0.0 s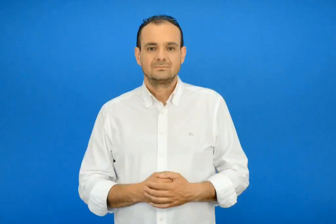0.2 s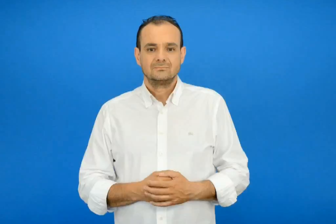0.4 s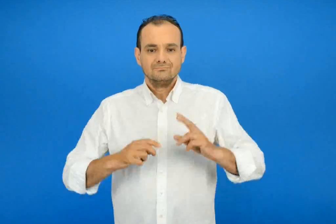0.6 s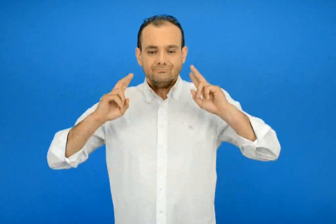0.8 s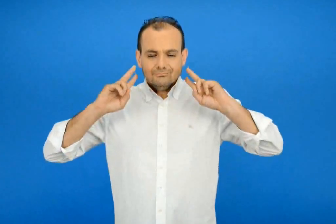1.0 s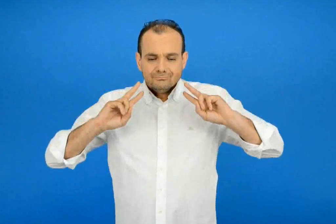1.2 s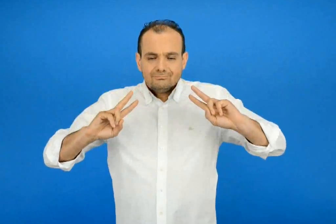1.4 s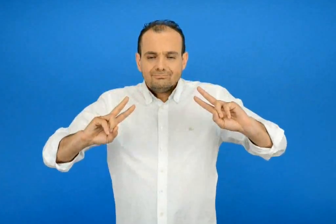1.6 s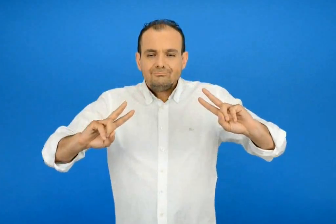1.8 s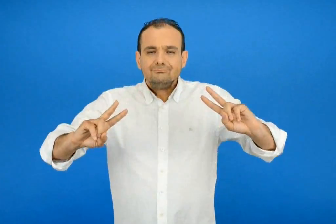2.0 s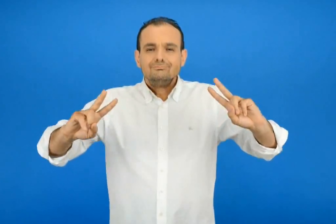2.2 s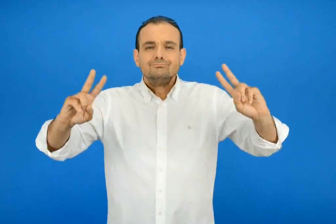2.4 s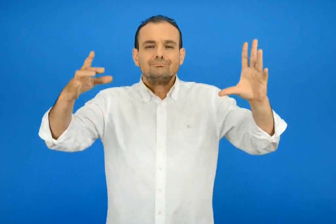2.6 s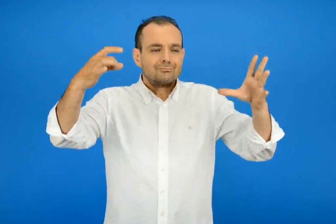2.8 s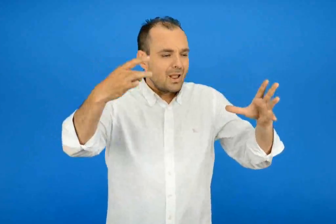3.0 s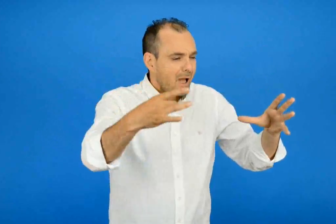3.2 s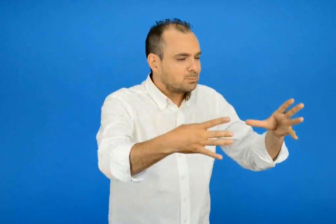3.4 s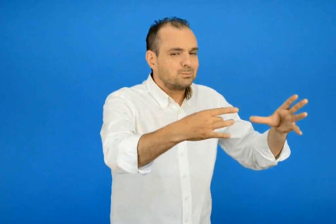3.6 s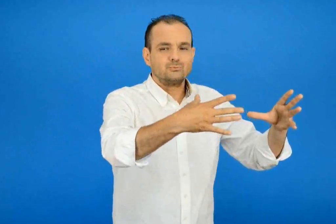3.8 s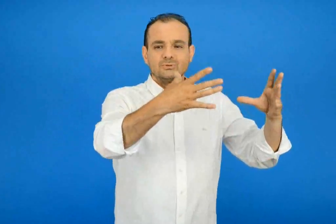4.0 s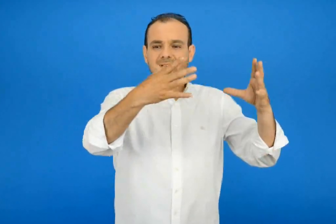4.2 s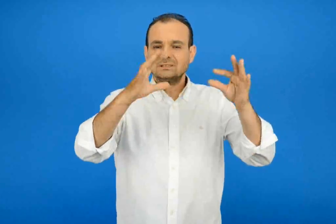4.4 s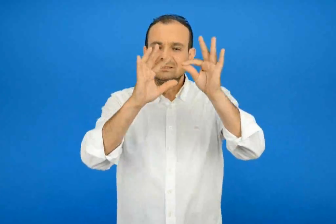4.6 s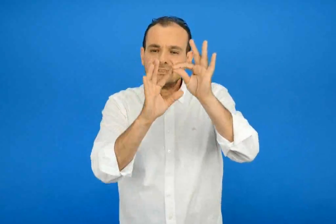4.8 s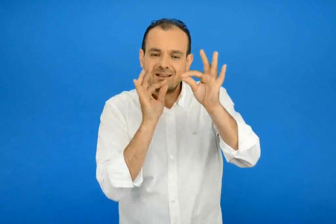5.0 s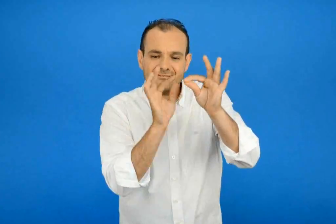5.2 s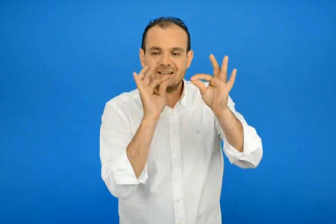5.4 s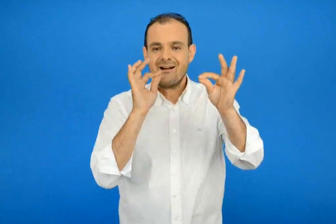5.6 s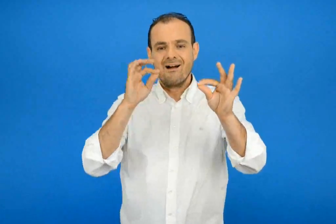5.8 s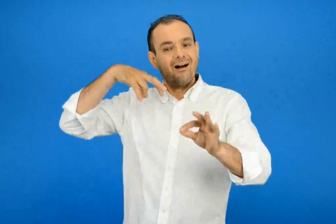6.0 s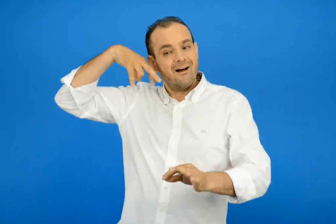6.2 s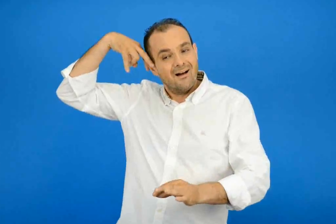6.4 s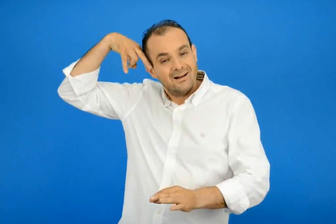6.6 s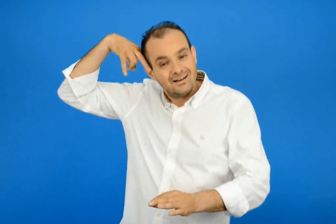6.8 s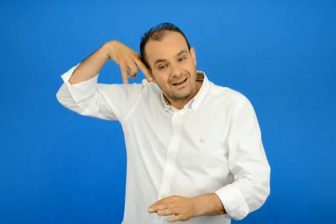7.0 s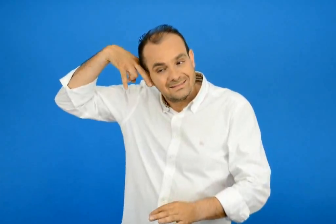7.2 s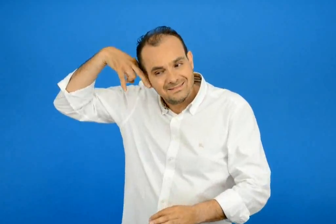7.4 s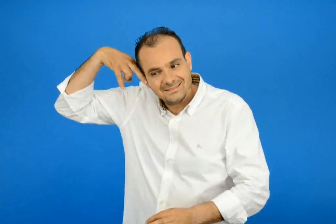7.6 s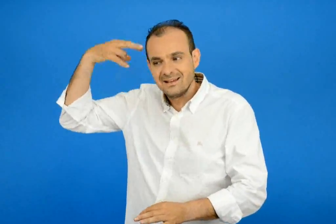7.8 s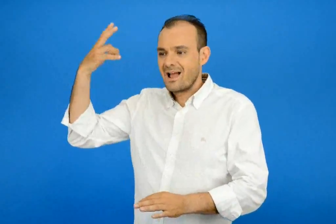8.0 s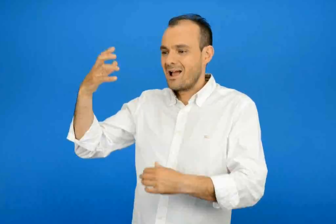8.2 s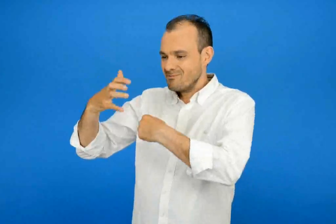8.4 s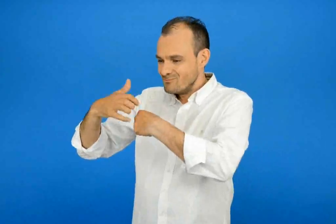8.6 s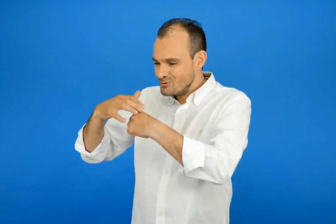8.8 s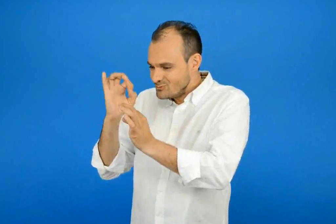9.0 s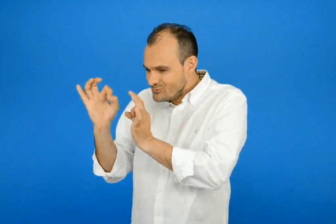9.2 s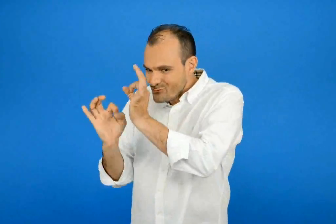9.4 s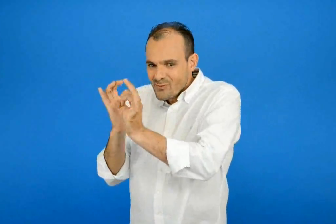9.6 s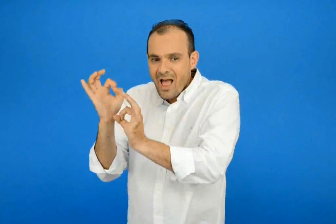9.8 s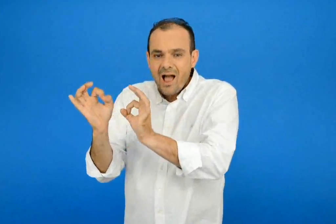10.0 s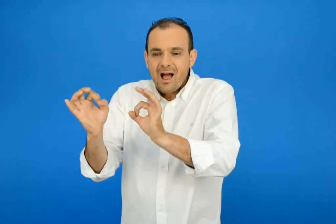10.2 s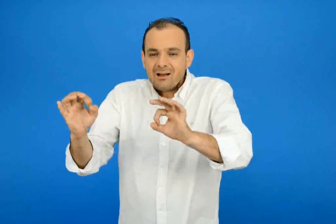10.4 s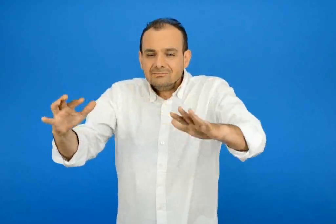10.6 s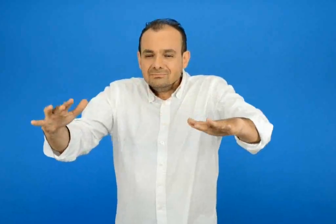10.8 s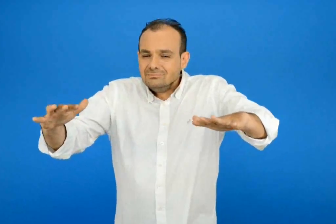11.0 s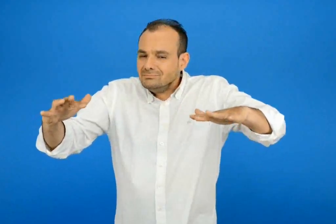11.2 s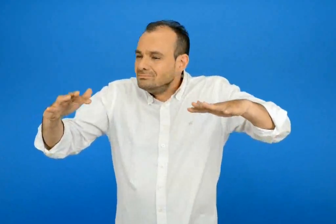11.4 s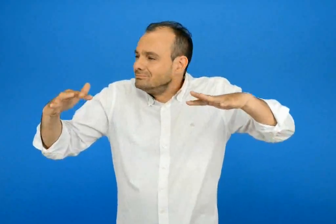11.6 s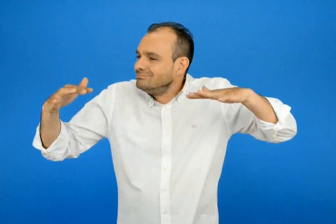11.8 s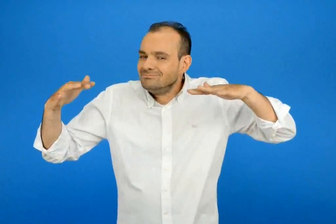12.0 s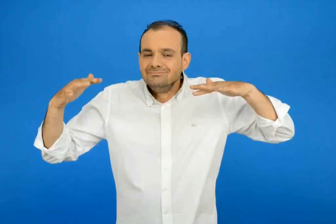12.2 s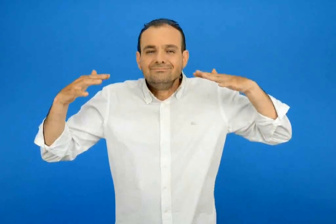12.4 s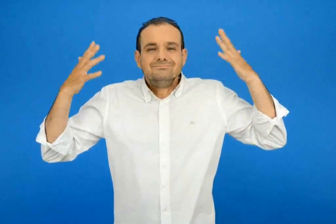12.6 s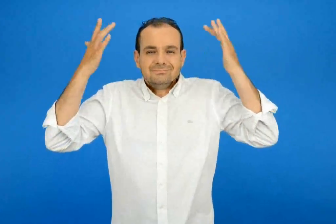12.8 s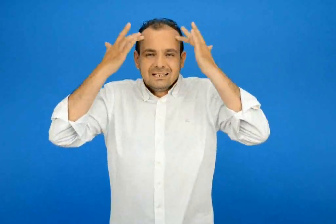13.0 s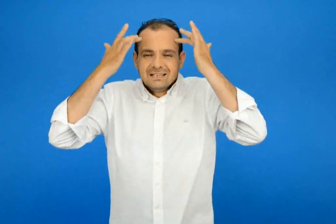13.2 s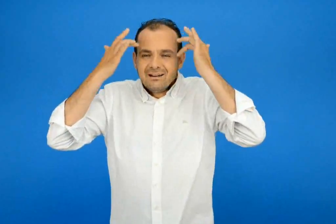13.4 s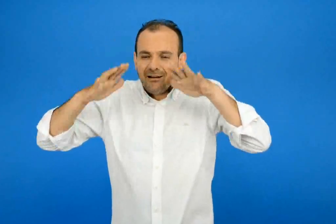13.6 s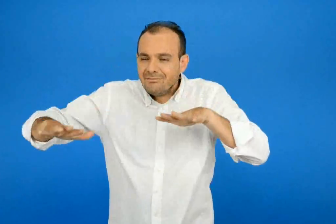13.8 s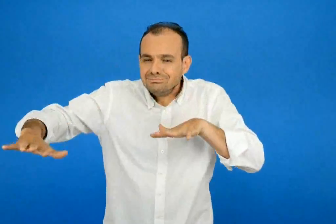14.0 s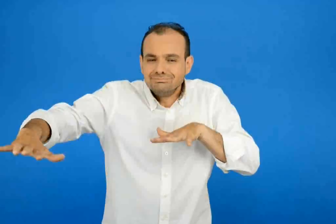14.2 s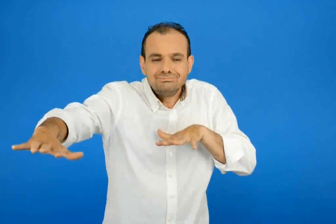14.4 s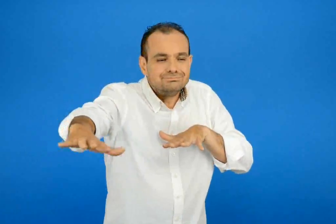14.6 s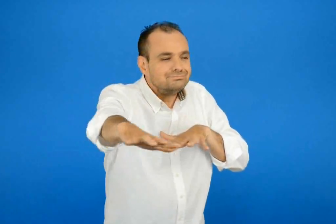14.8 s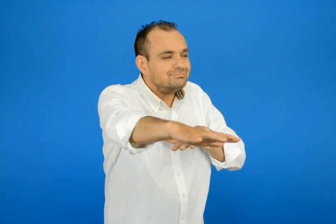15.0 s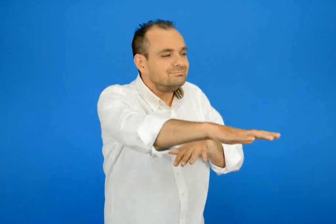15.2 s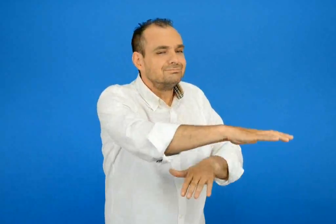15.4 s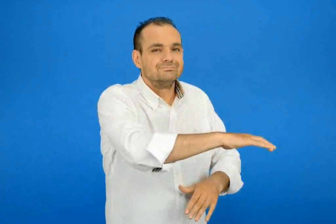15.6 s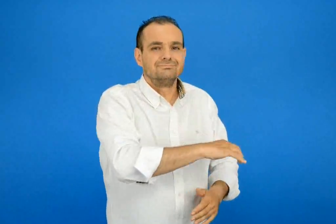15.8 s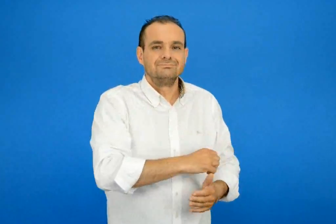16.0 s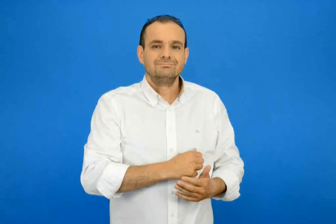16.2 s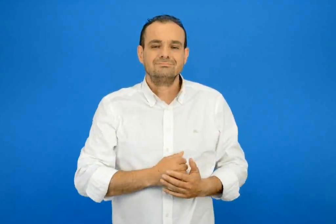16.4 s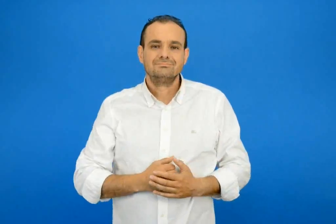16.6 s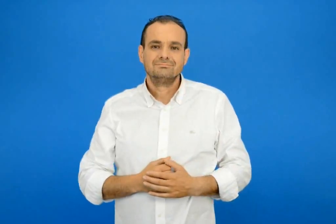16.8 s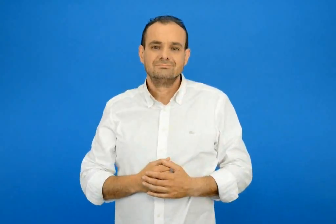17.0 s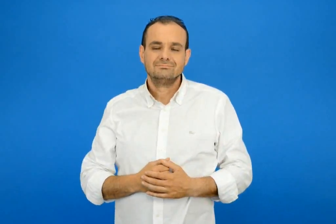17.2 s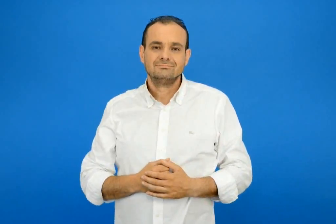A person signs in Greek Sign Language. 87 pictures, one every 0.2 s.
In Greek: μυρίζω καρπούζι σταφύλια κερασιά και μούσμουλα και οπού περνώ όλα γίνονται κίτρινα
